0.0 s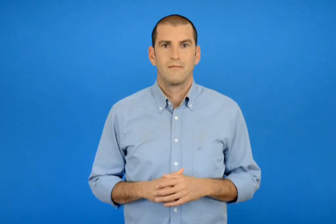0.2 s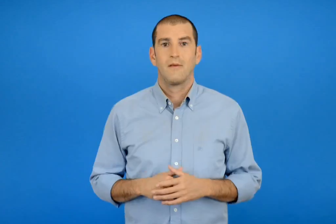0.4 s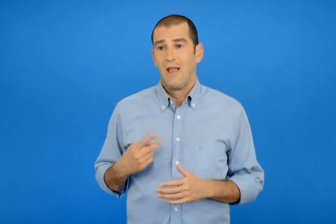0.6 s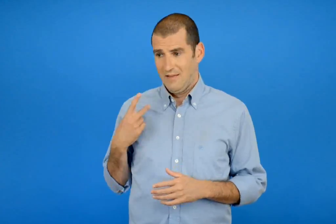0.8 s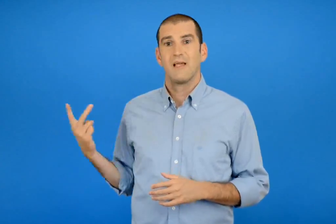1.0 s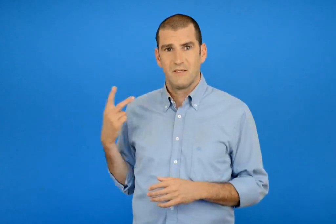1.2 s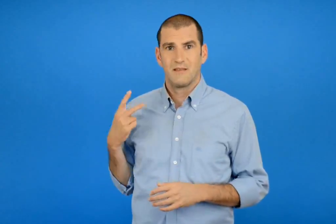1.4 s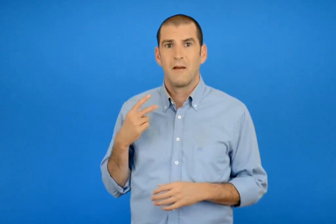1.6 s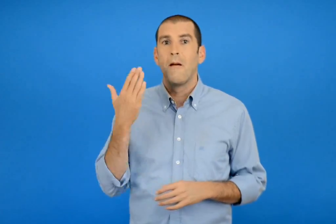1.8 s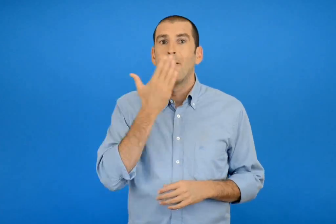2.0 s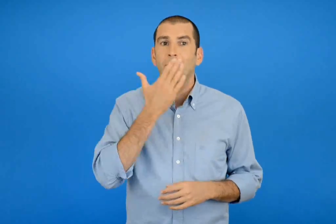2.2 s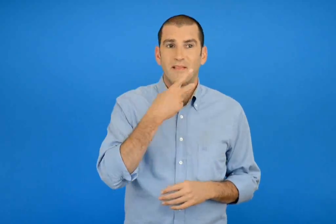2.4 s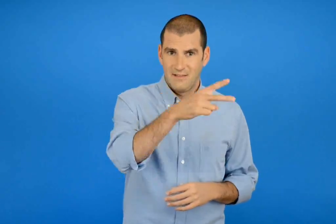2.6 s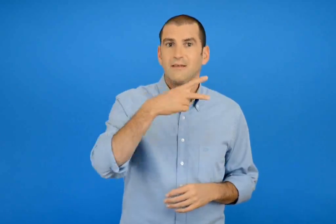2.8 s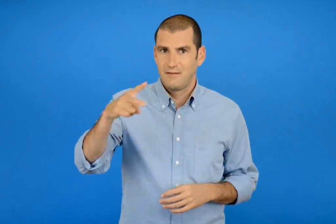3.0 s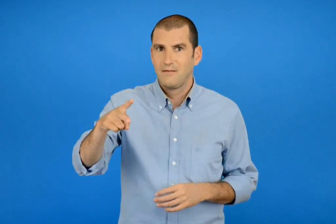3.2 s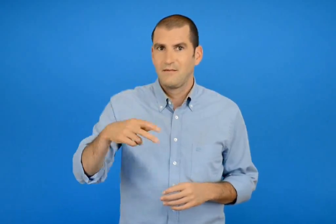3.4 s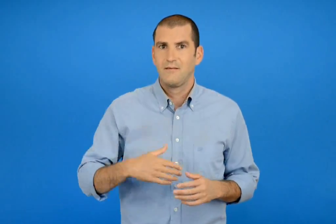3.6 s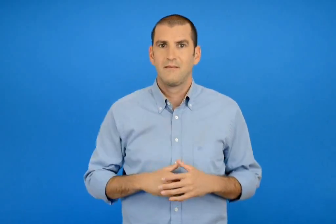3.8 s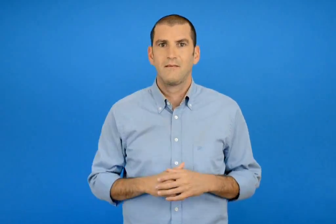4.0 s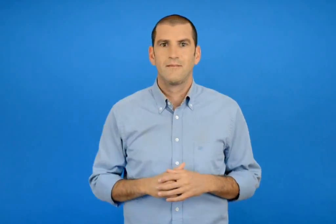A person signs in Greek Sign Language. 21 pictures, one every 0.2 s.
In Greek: κι εμείς οι μαθητές σας
